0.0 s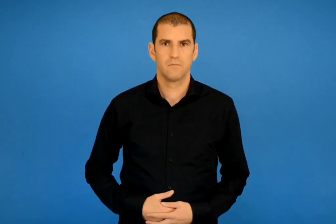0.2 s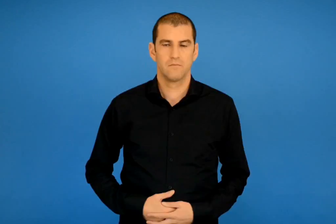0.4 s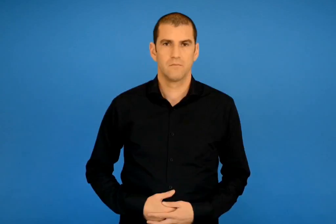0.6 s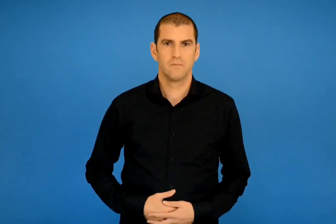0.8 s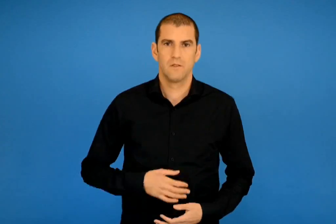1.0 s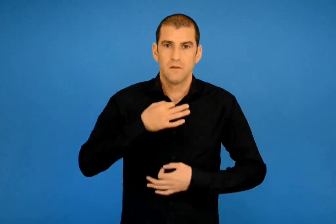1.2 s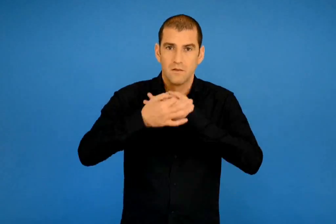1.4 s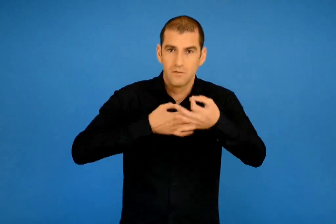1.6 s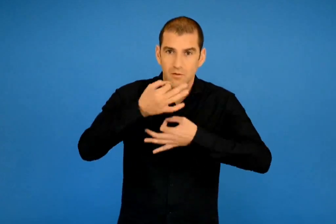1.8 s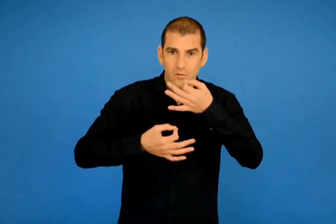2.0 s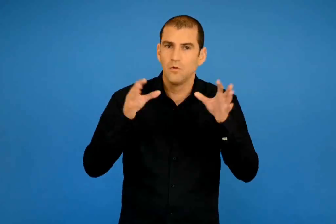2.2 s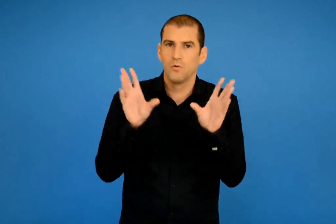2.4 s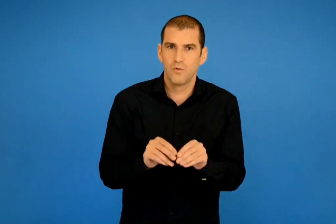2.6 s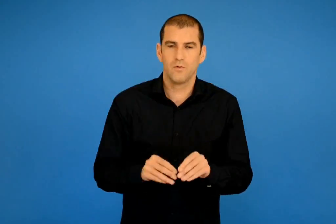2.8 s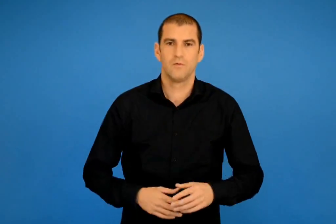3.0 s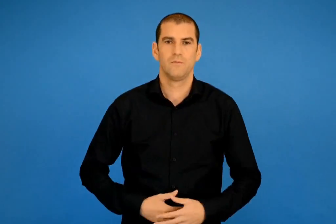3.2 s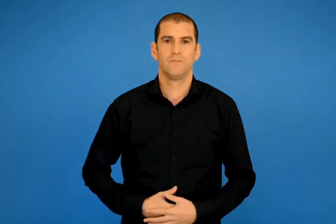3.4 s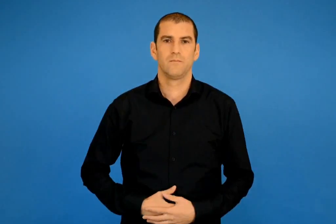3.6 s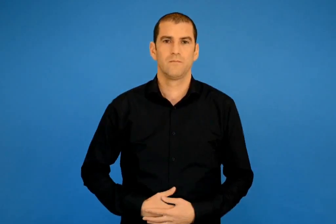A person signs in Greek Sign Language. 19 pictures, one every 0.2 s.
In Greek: και σου μιλώ για
